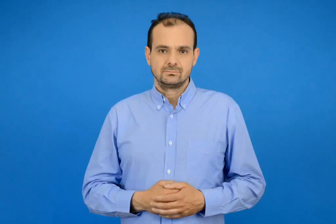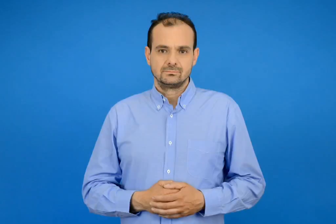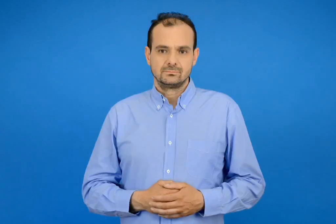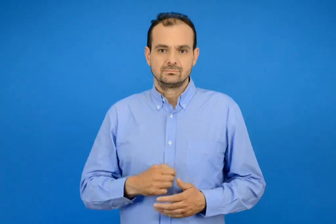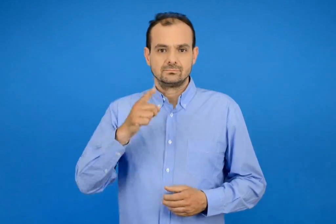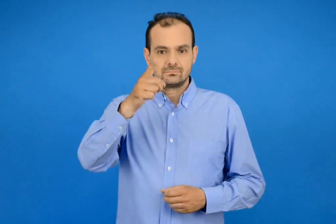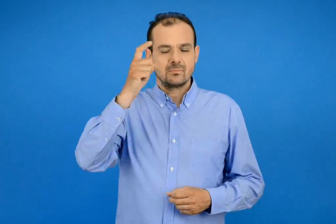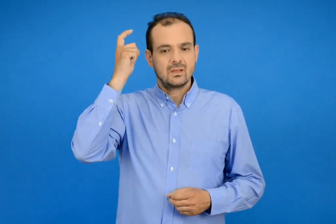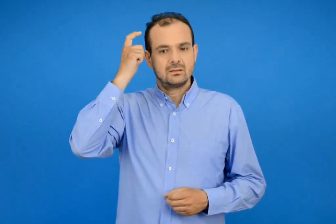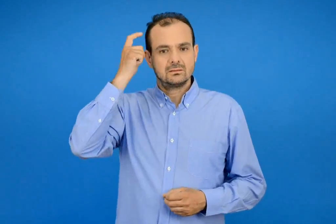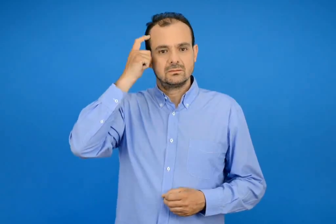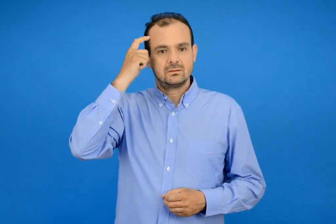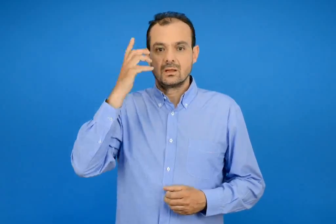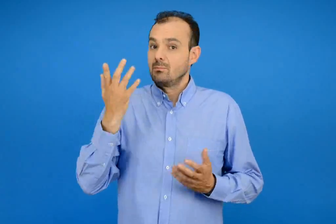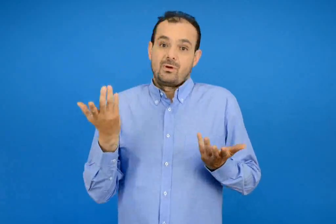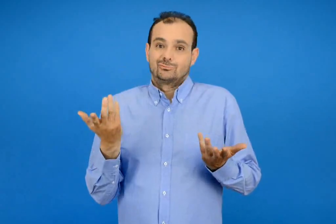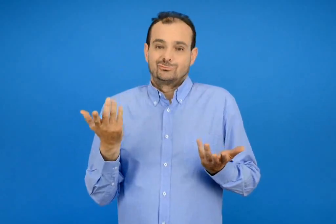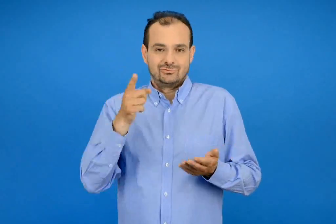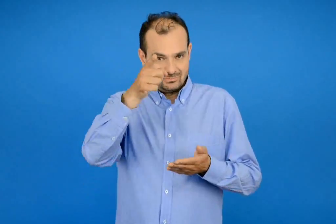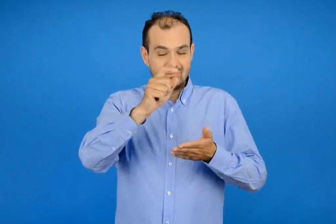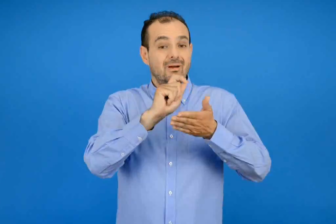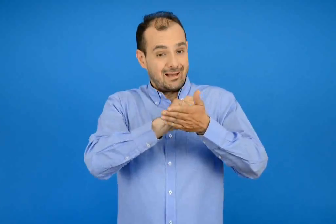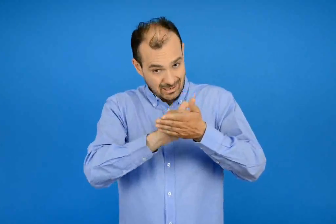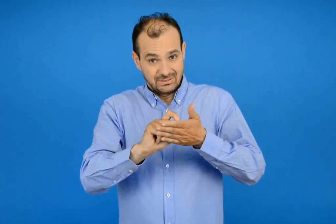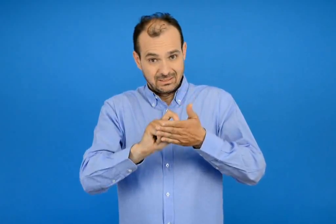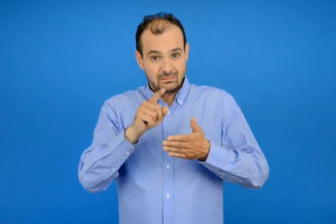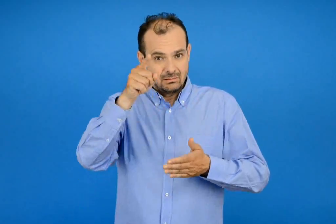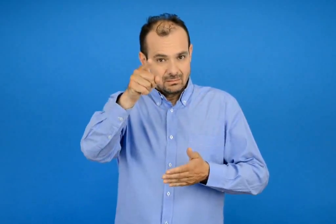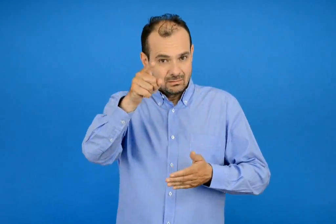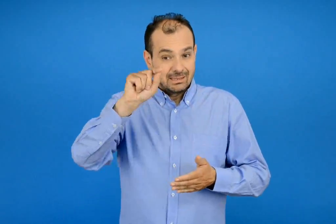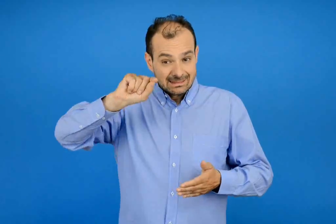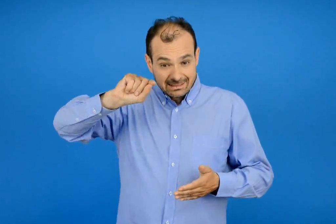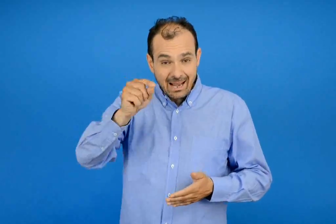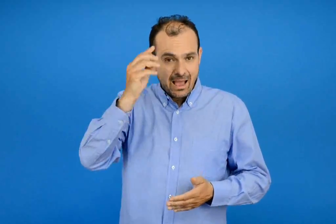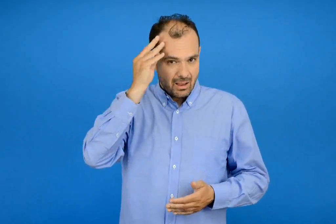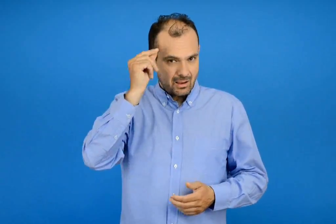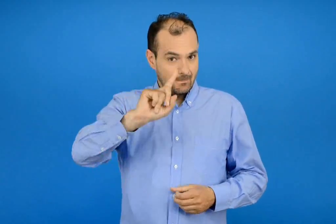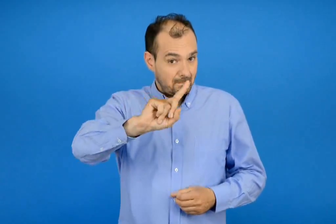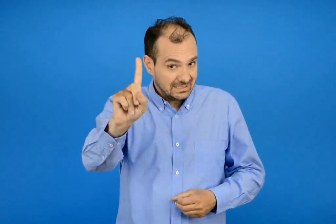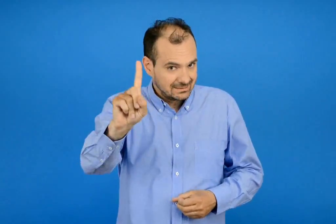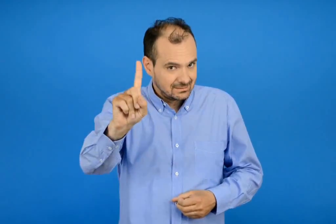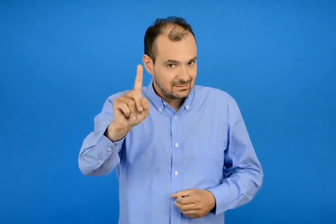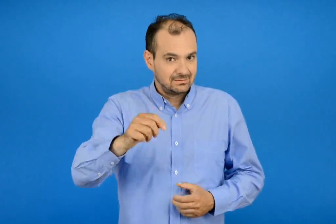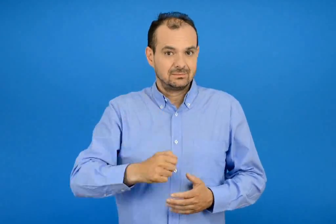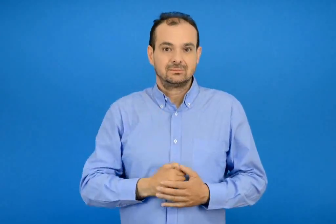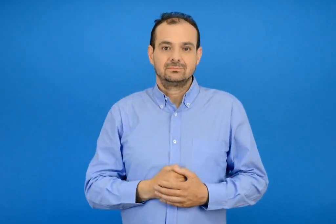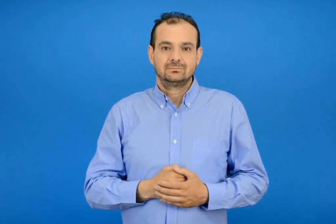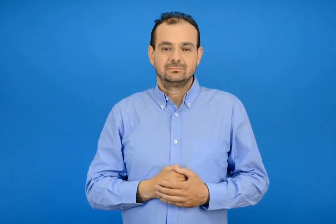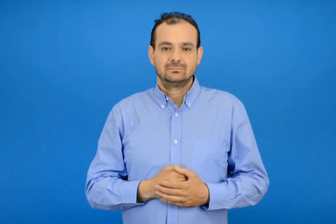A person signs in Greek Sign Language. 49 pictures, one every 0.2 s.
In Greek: γράψε πως το κατάλαβες μην ξεχάσεις την τελειά
